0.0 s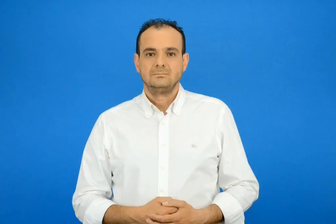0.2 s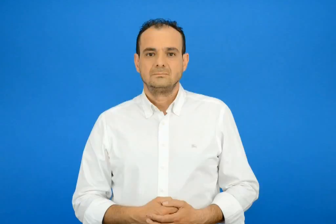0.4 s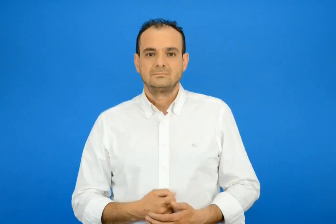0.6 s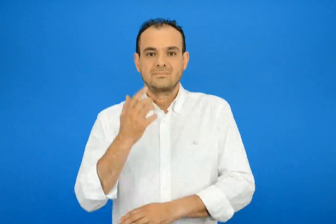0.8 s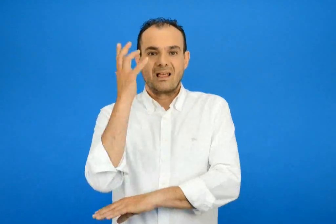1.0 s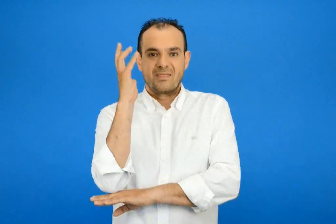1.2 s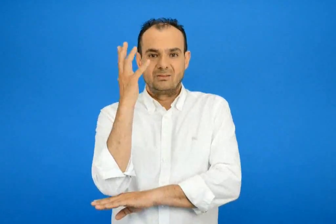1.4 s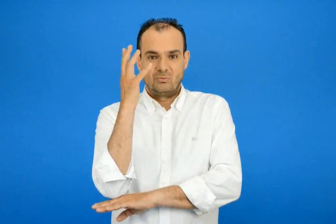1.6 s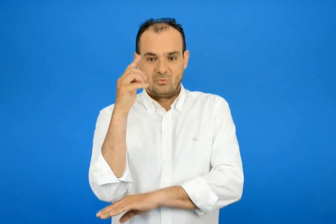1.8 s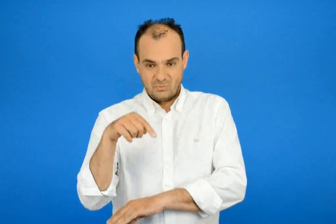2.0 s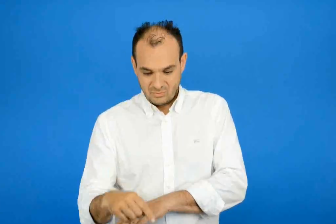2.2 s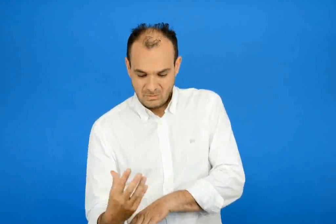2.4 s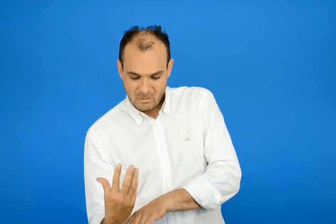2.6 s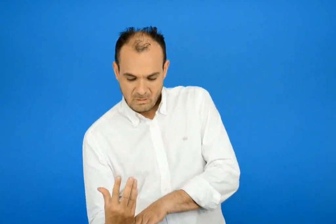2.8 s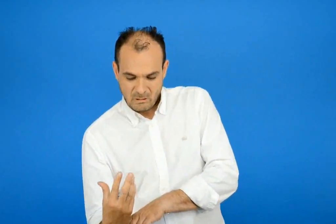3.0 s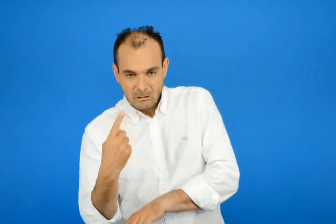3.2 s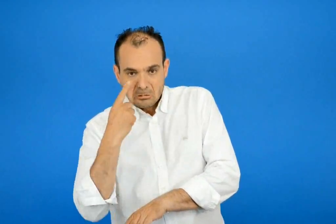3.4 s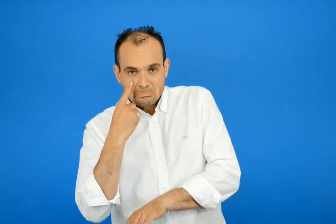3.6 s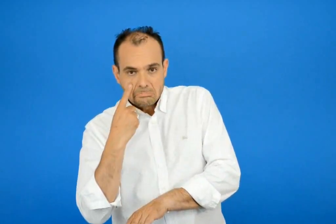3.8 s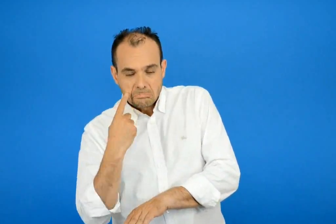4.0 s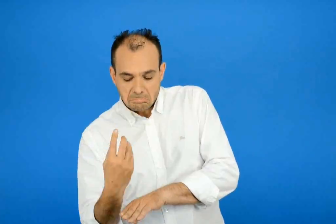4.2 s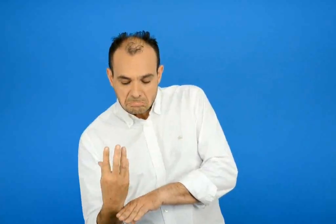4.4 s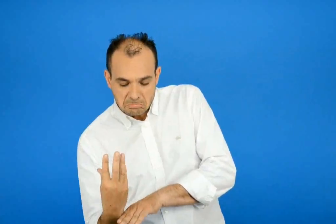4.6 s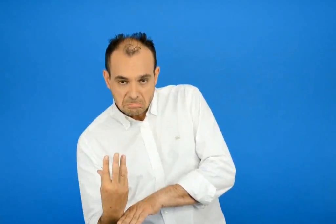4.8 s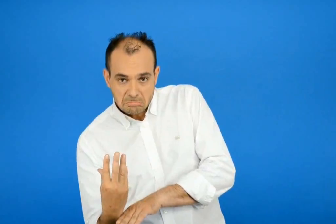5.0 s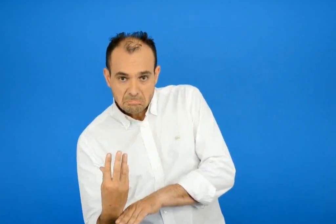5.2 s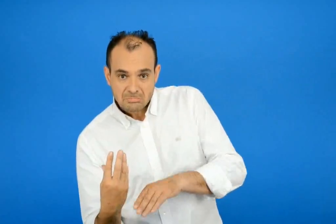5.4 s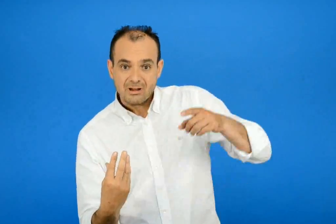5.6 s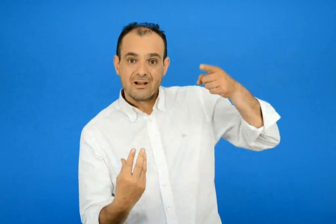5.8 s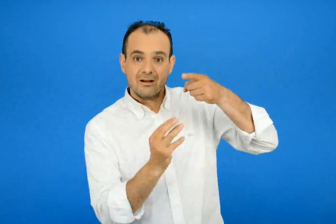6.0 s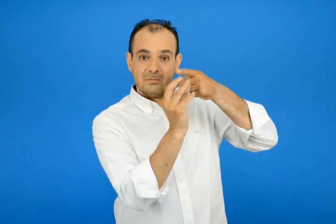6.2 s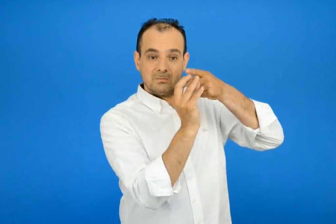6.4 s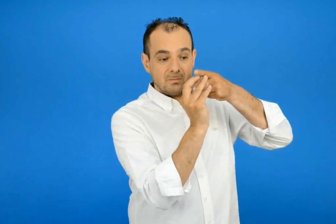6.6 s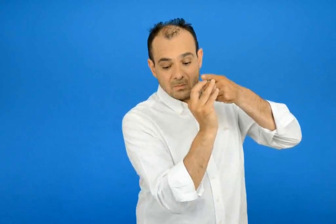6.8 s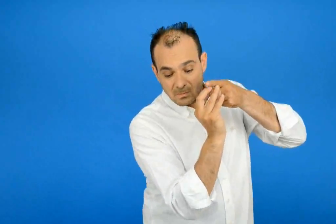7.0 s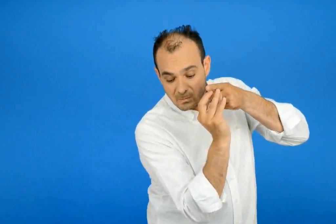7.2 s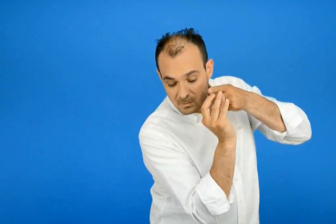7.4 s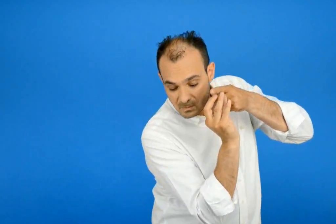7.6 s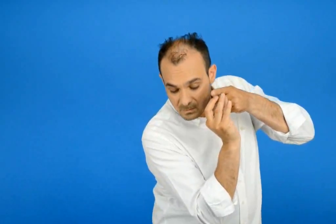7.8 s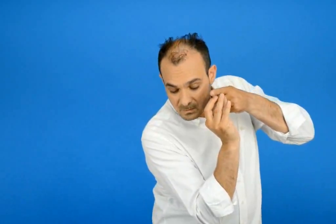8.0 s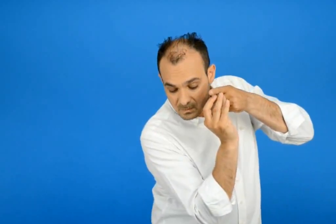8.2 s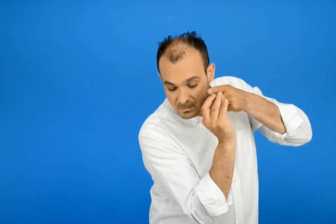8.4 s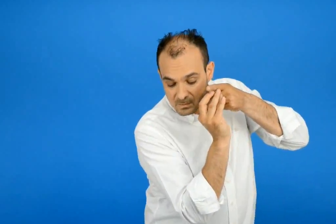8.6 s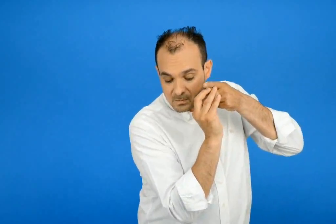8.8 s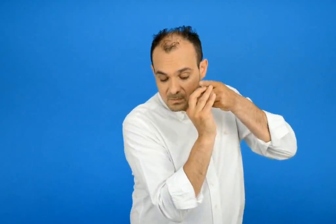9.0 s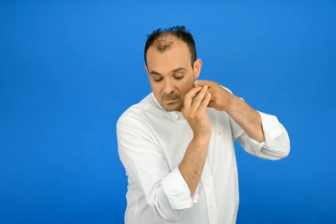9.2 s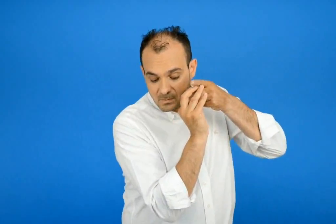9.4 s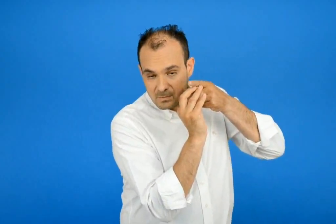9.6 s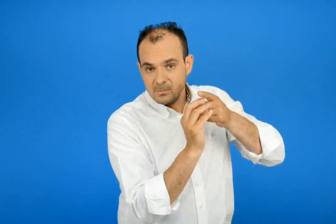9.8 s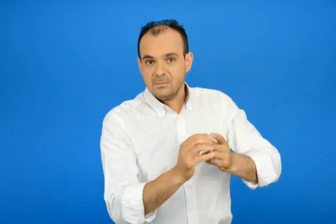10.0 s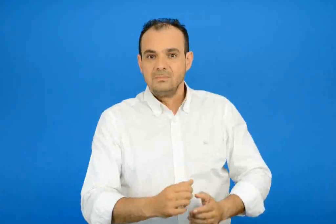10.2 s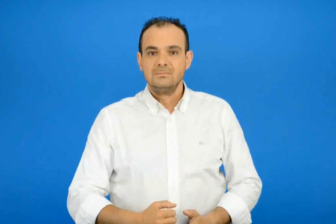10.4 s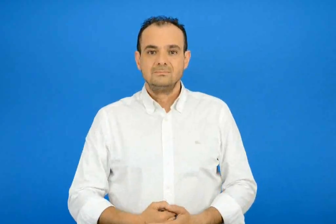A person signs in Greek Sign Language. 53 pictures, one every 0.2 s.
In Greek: έσκυψε η δροσοσταλίδα στο δακρυσμένο δεντράκι
